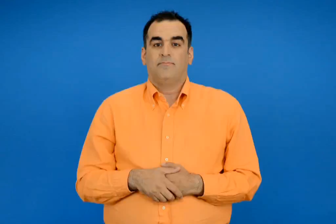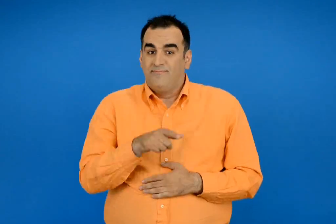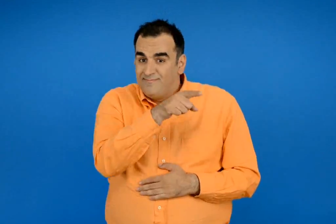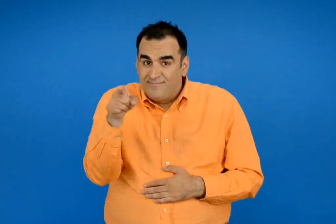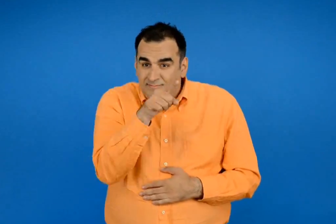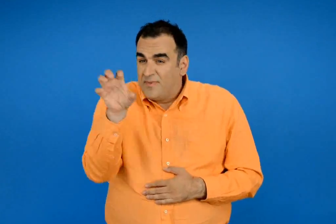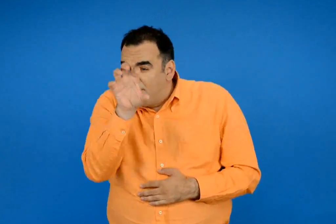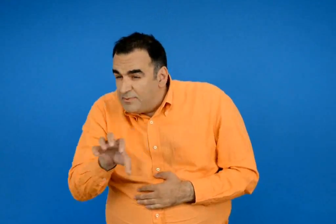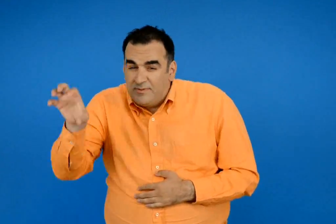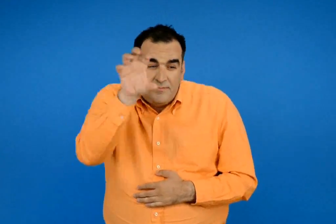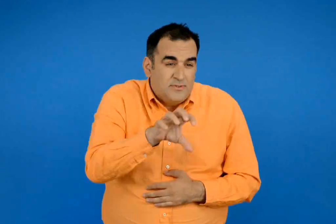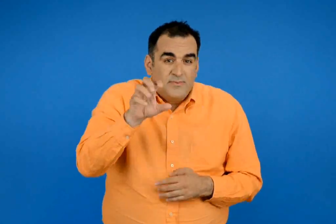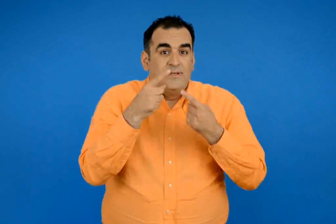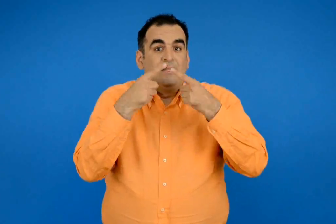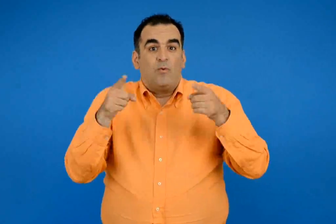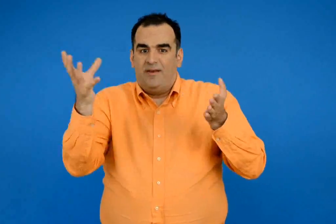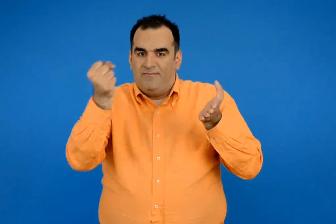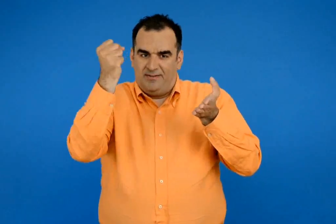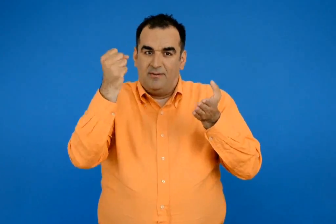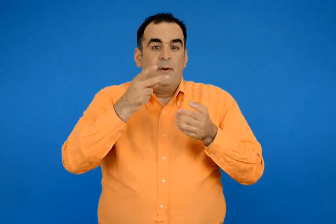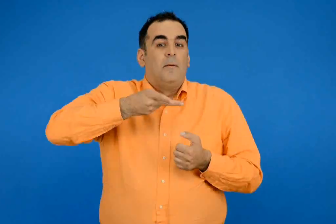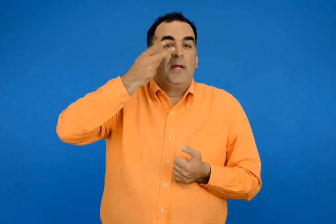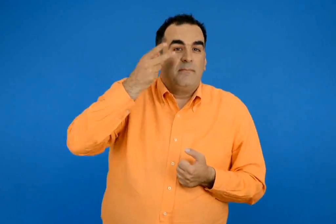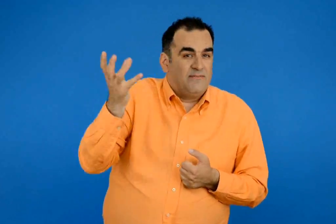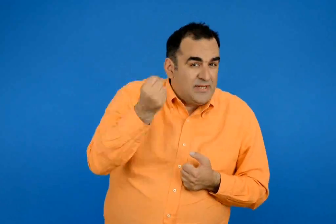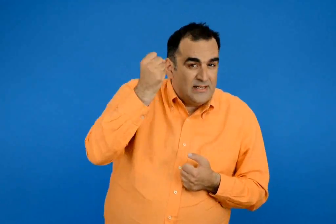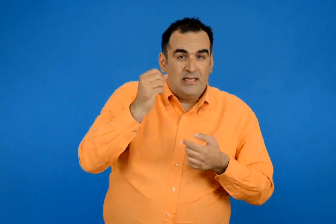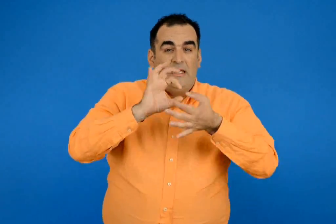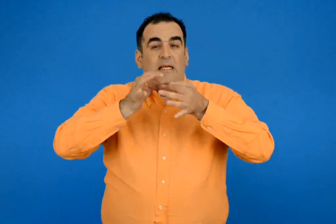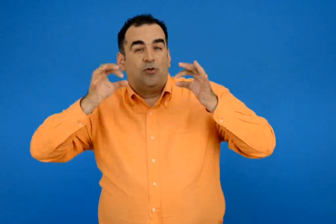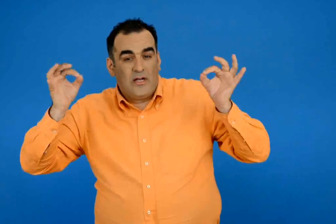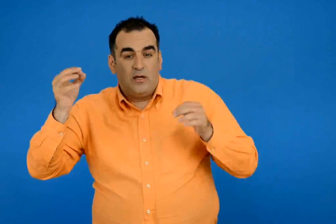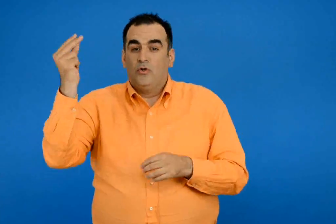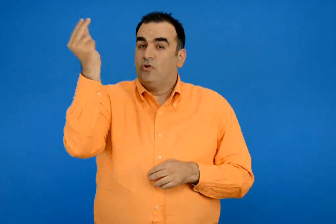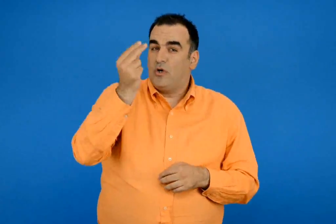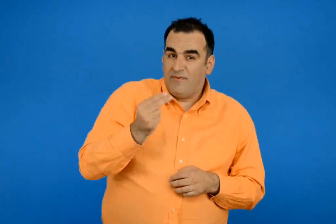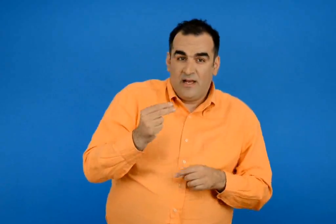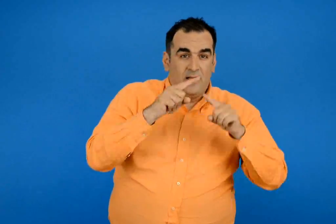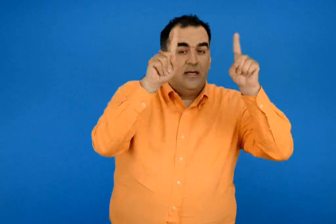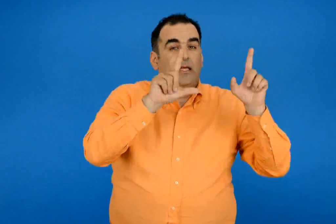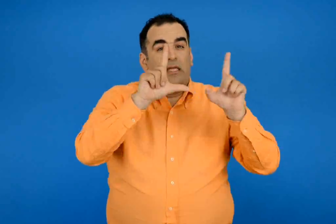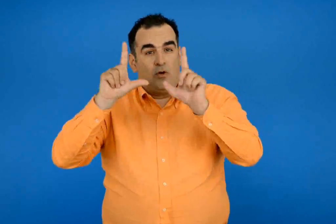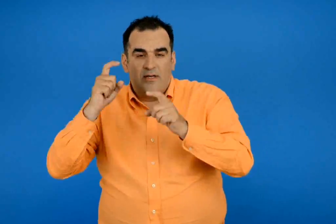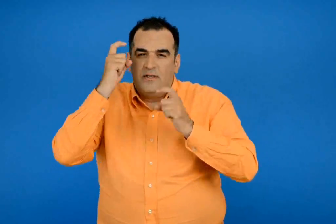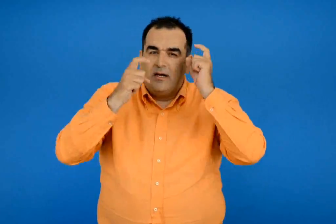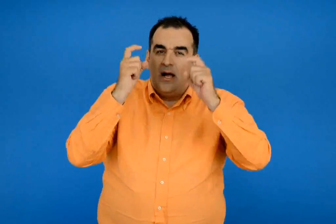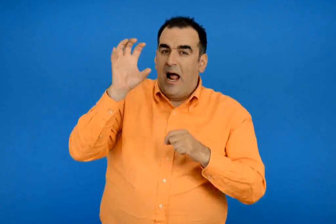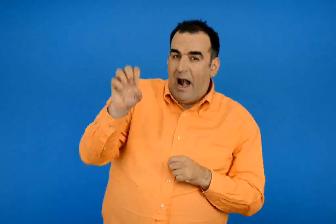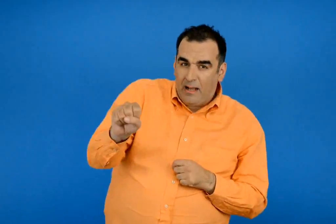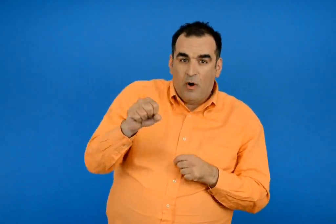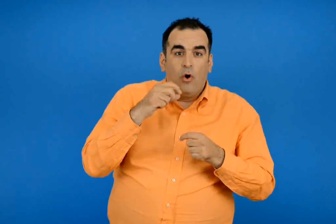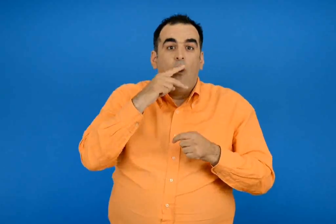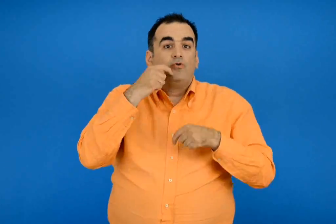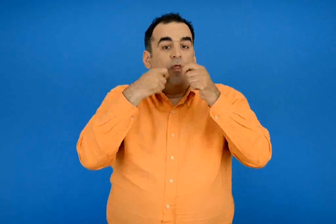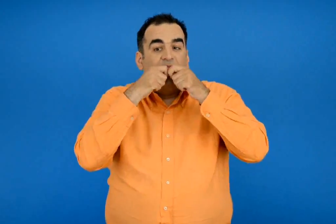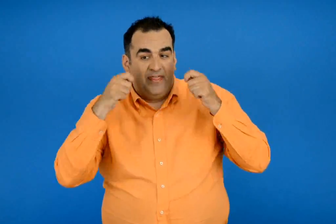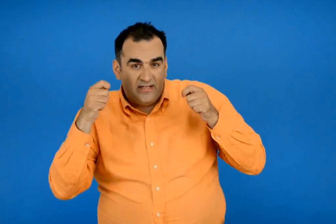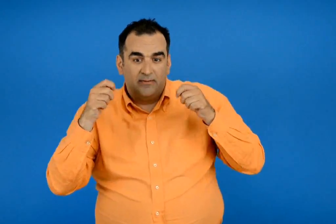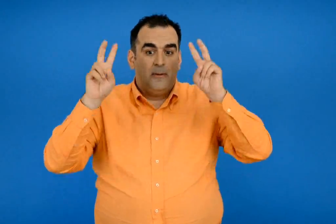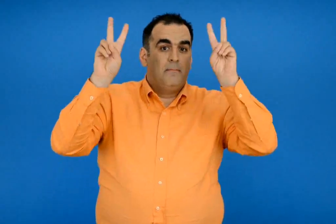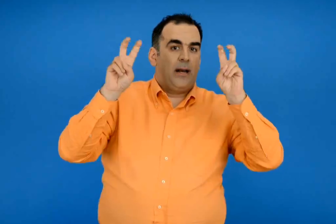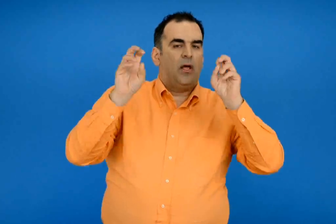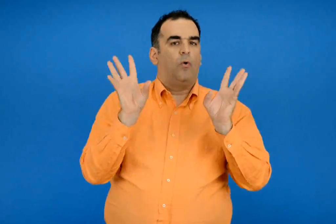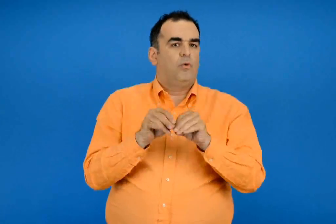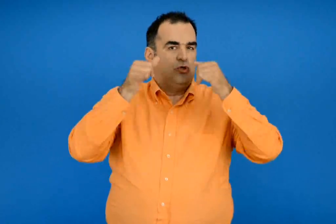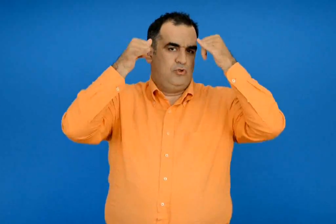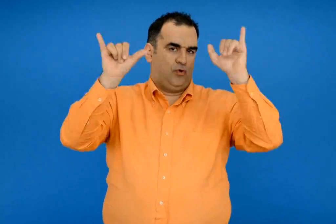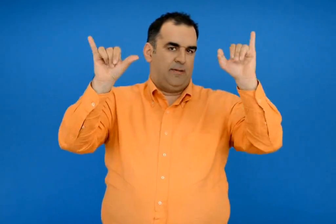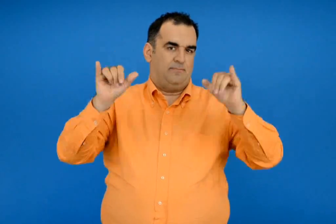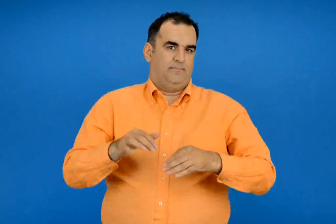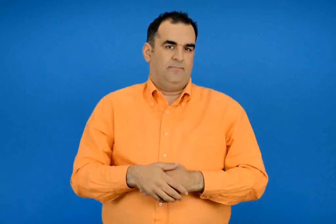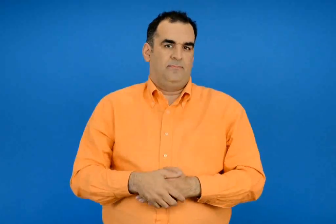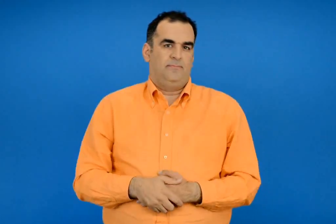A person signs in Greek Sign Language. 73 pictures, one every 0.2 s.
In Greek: ψάξτε κι εσείς να βρείτε τραγούδια ποιήματα ιστορίες ζωγραφιές εικόνες αινίγματα γλωσσοδέτες και παροιμίες για τα ζώα
